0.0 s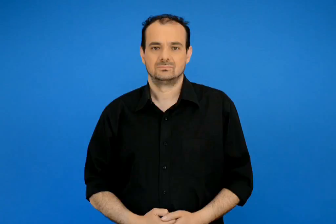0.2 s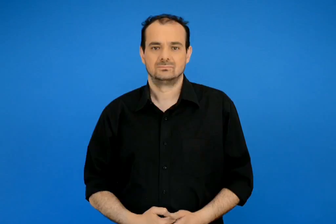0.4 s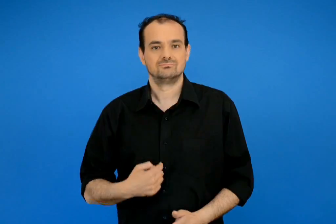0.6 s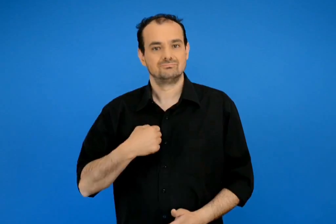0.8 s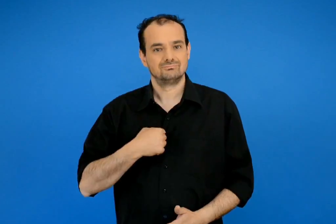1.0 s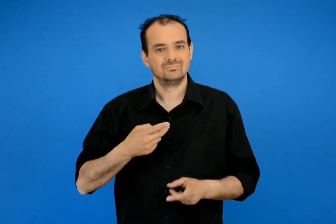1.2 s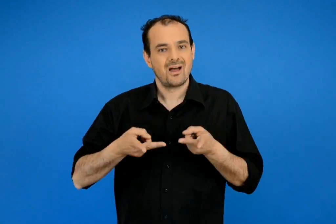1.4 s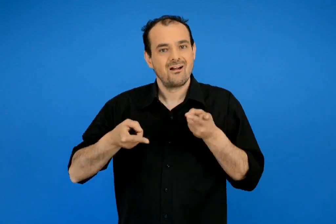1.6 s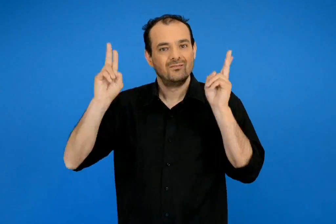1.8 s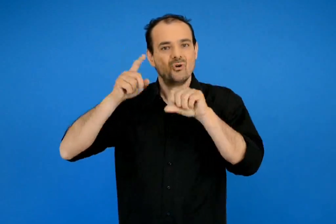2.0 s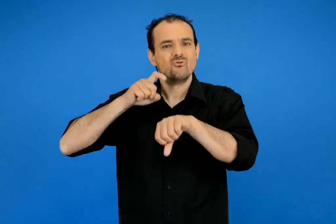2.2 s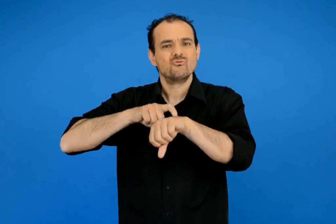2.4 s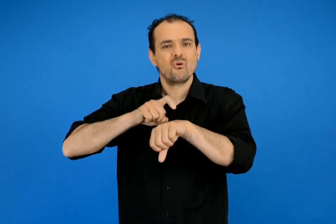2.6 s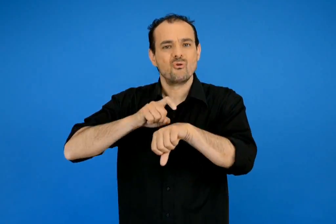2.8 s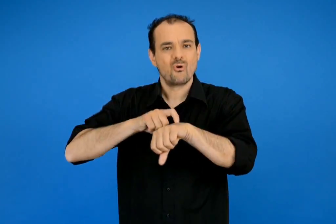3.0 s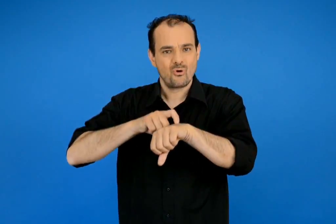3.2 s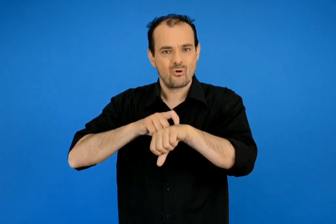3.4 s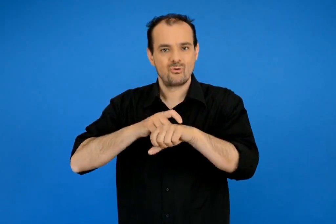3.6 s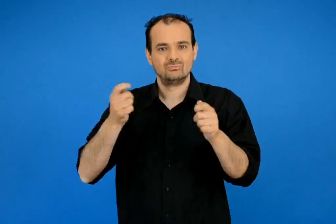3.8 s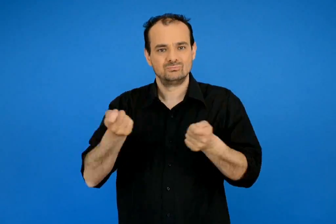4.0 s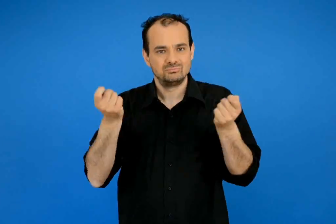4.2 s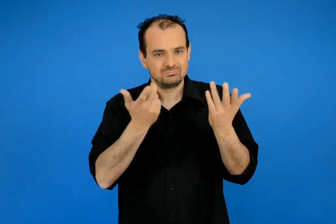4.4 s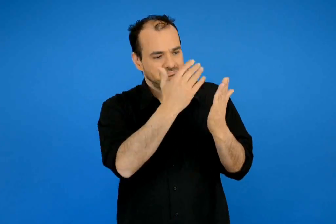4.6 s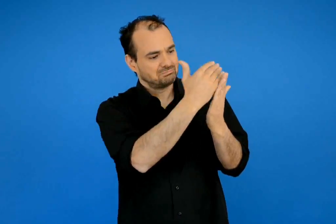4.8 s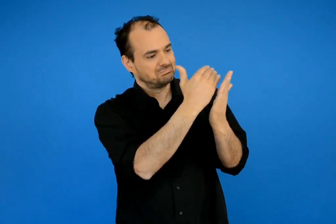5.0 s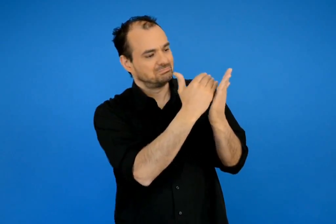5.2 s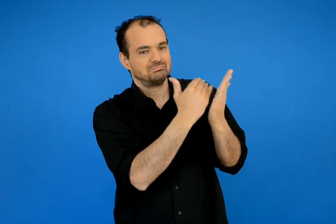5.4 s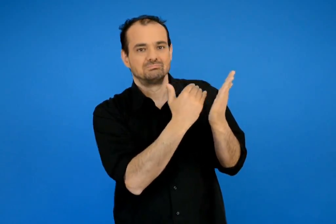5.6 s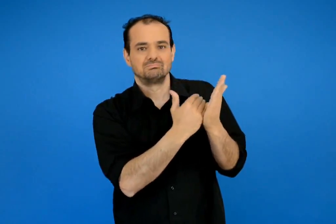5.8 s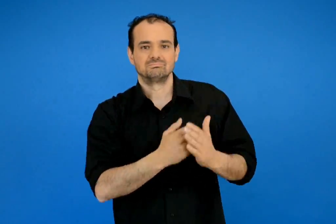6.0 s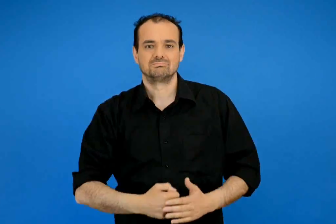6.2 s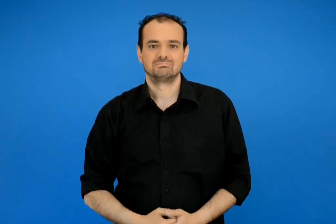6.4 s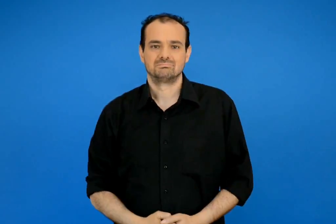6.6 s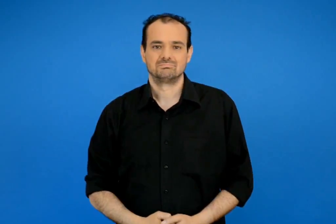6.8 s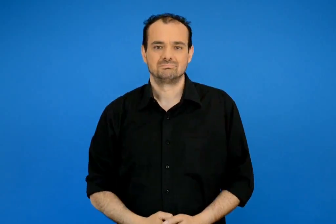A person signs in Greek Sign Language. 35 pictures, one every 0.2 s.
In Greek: τι κάνω στον ελεύθερο χρόνο μου
